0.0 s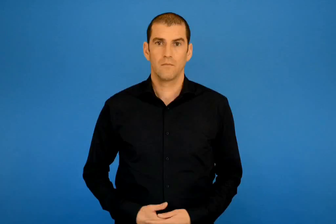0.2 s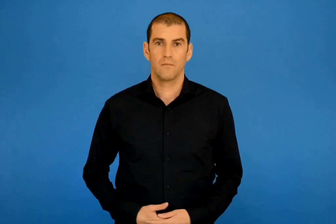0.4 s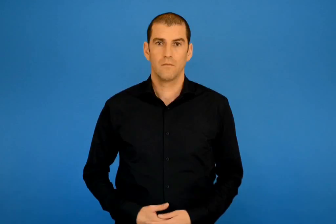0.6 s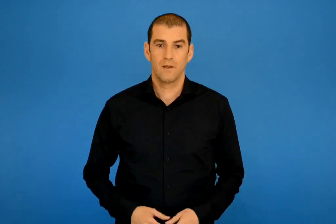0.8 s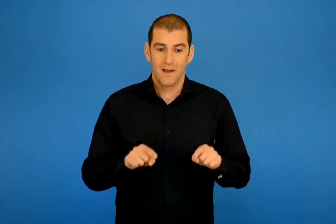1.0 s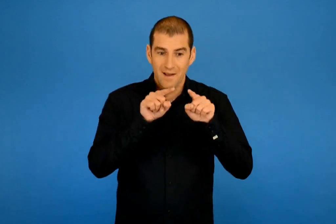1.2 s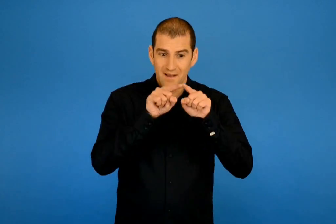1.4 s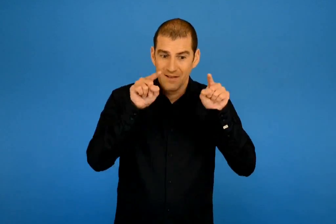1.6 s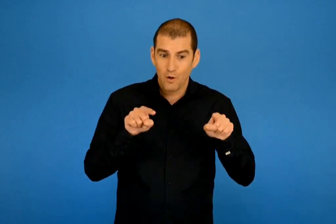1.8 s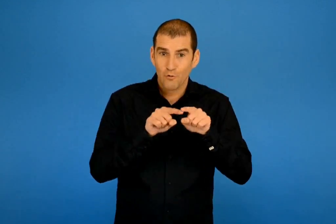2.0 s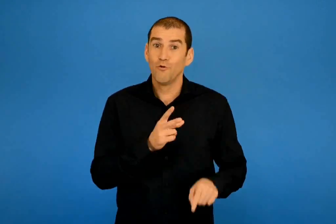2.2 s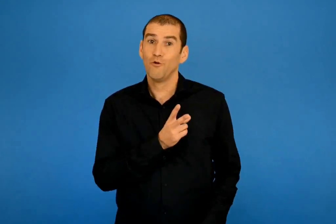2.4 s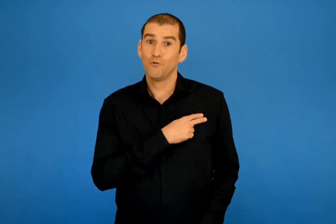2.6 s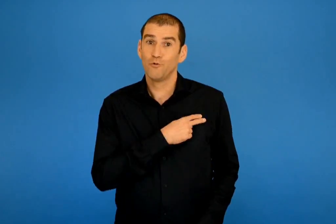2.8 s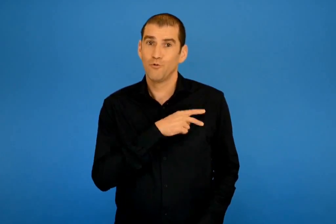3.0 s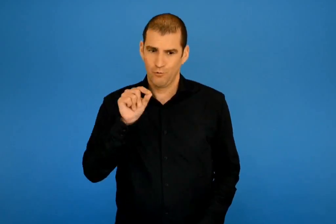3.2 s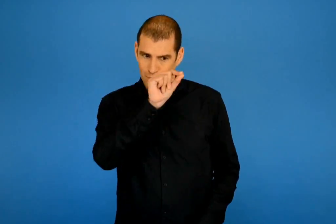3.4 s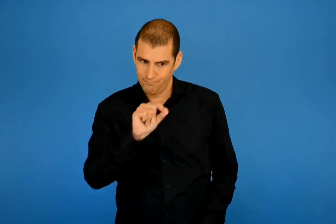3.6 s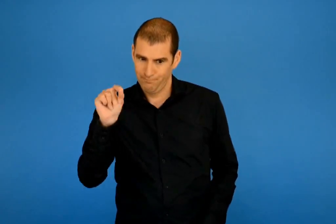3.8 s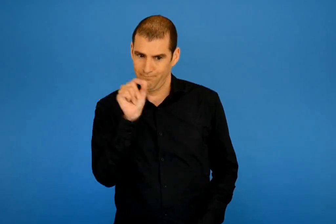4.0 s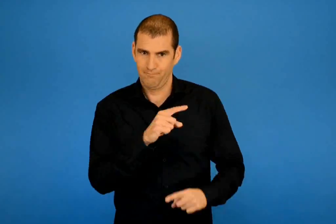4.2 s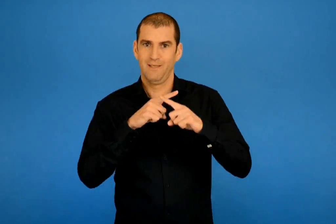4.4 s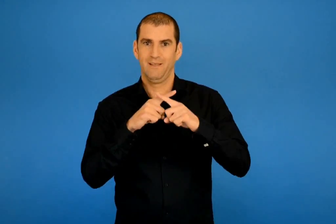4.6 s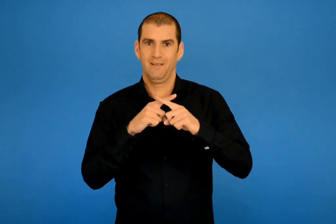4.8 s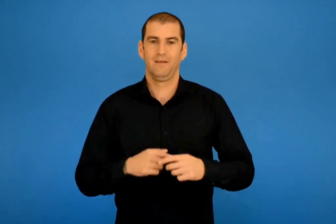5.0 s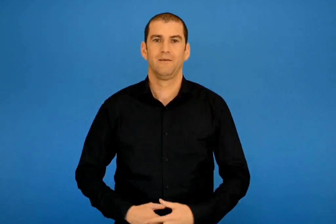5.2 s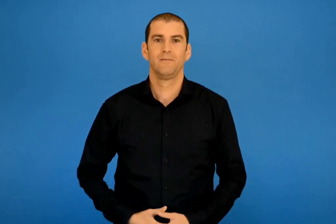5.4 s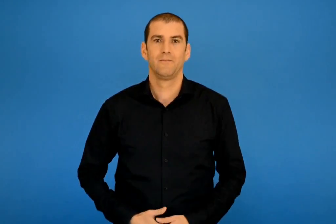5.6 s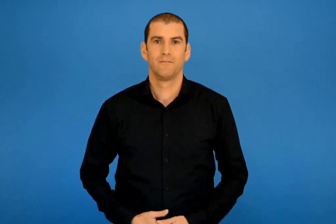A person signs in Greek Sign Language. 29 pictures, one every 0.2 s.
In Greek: βαλέ χ στο σωστό τετράγωνο
